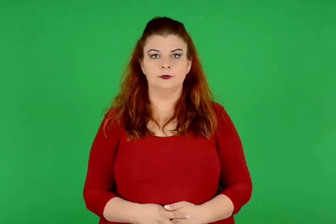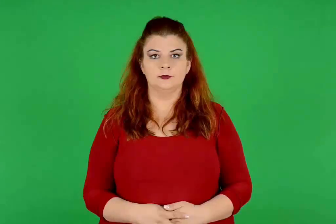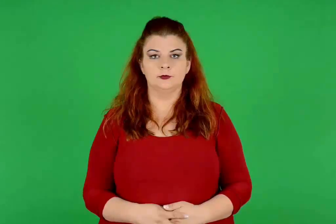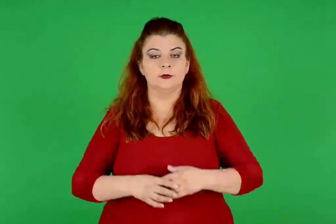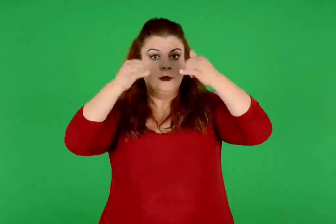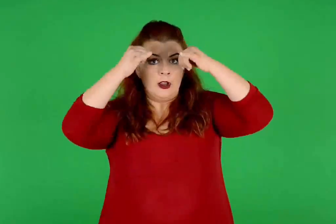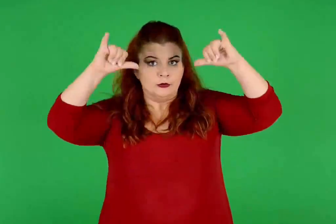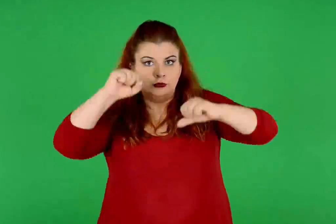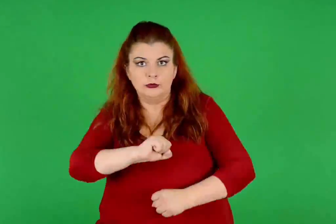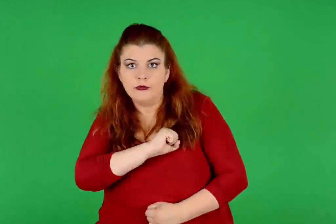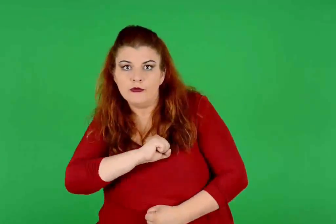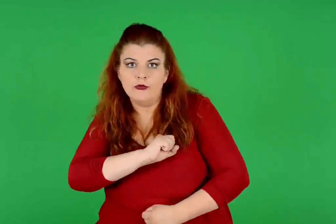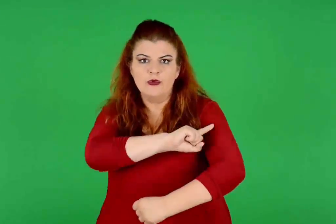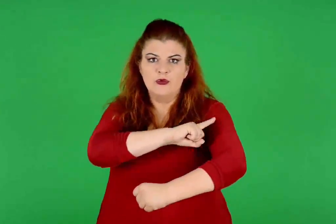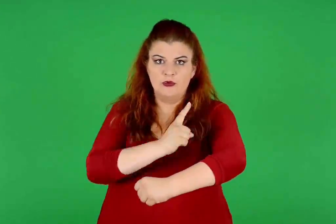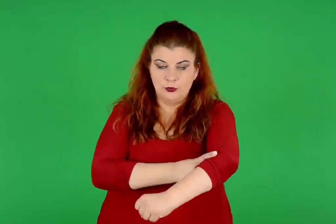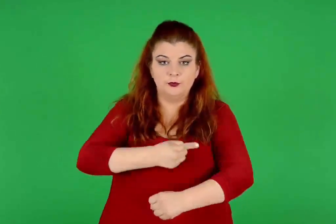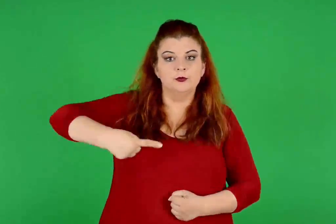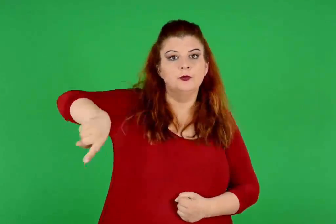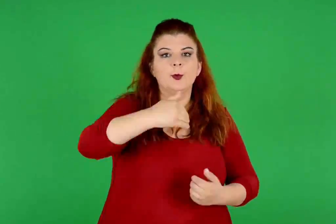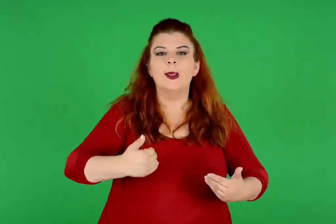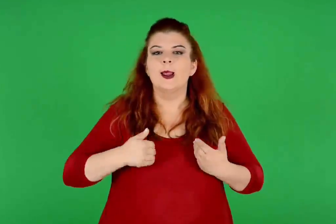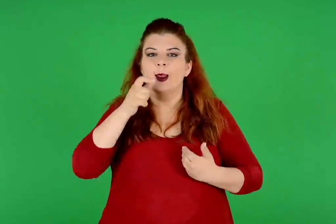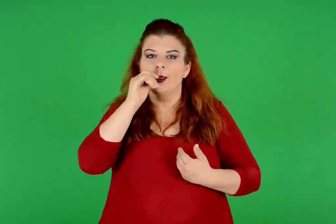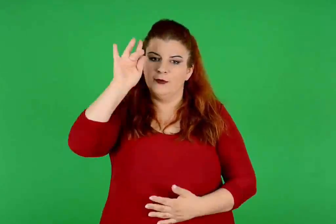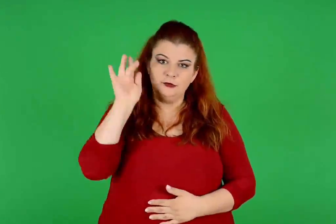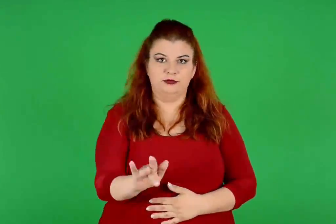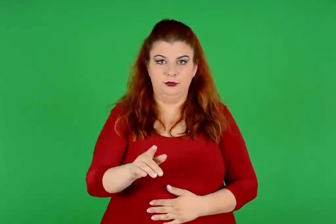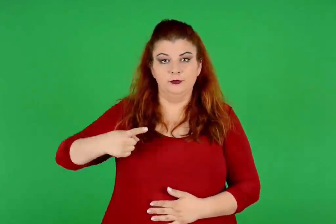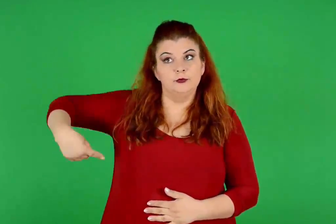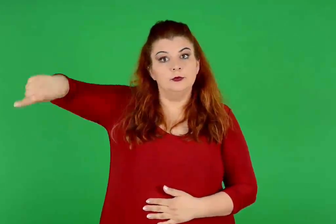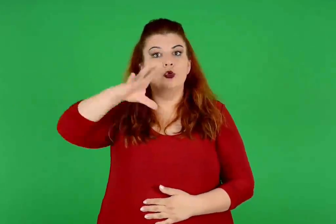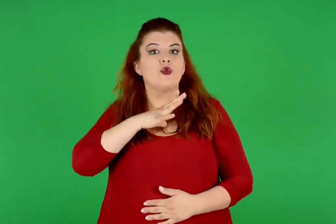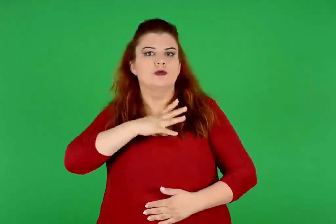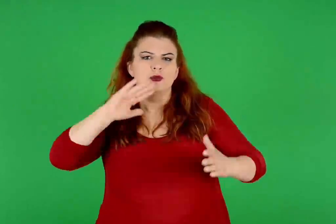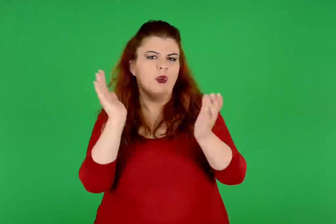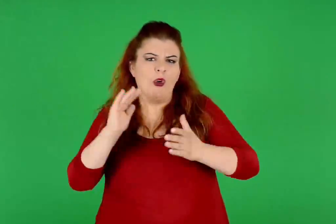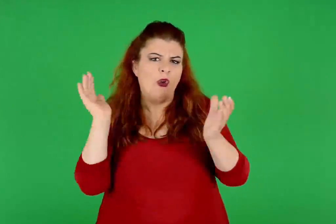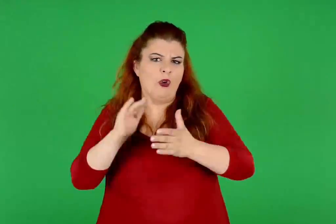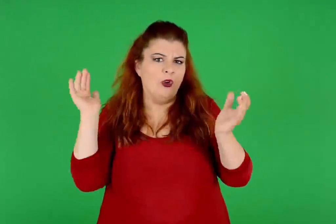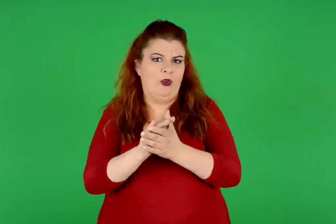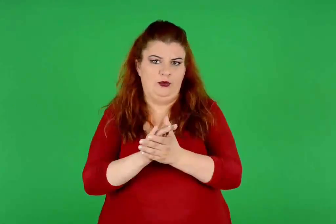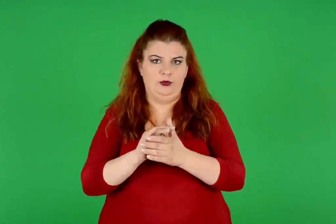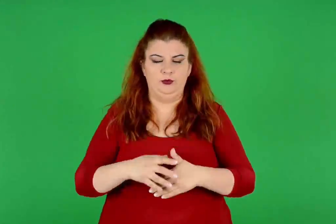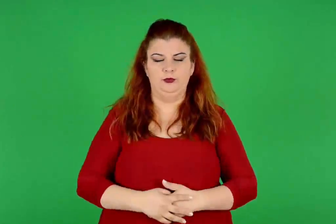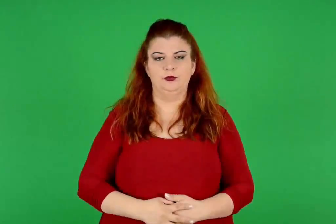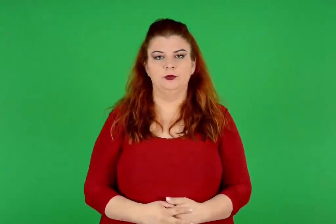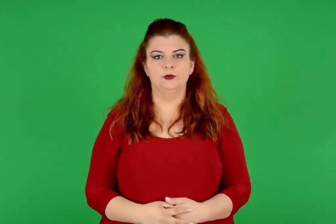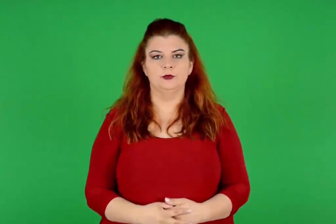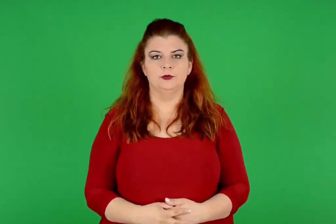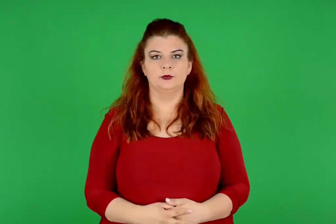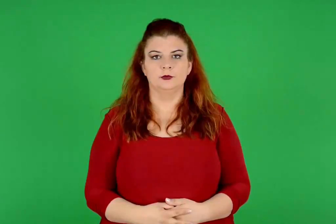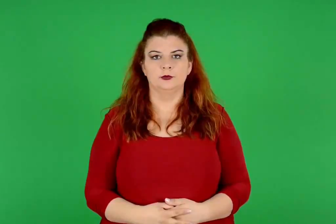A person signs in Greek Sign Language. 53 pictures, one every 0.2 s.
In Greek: τα νέα αυτά παιδιά νικούσαν το φόβο και τη δύναμη του ταύρου , κι όλος ο κόσμος τούς ζητωκραύγαζε
